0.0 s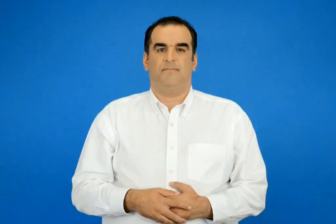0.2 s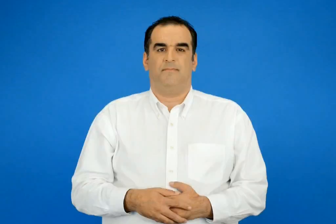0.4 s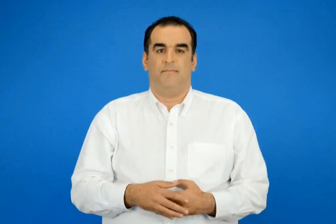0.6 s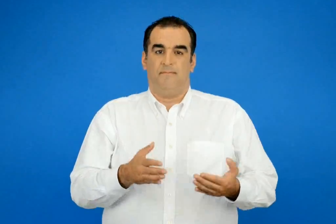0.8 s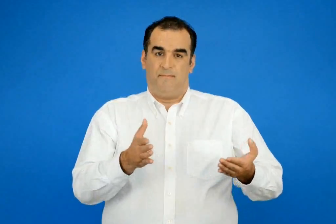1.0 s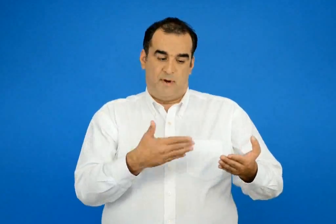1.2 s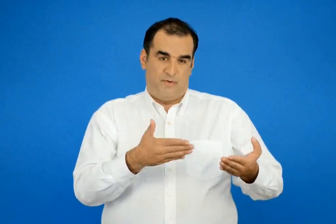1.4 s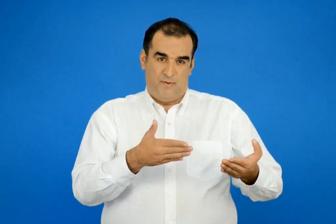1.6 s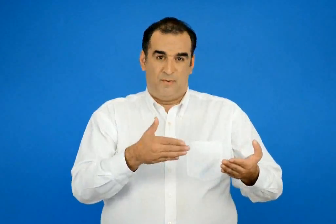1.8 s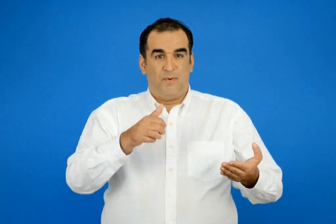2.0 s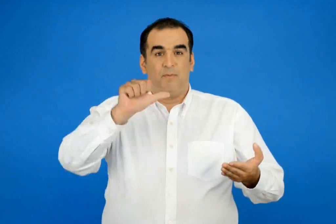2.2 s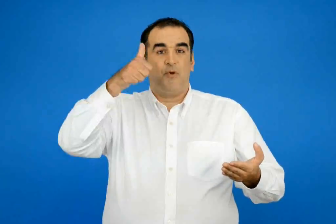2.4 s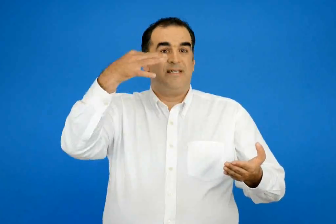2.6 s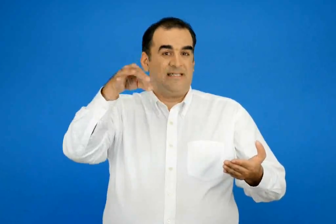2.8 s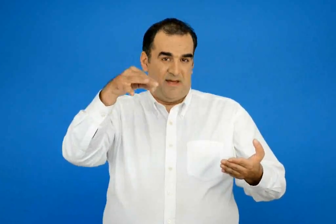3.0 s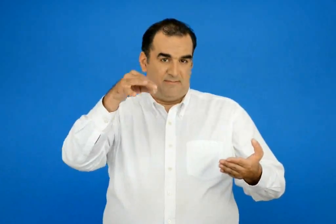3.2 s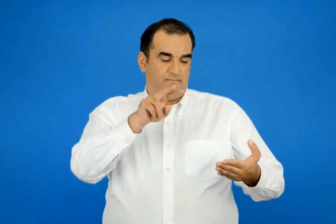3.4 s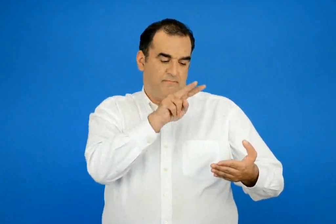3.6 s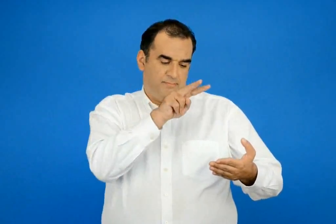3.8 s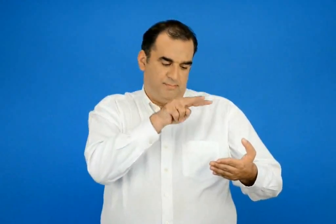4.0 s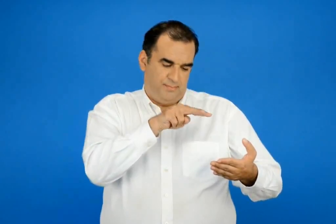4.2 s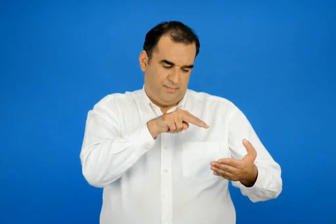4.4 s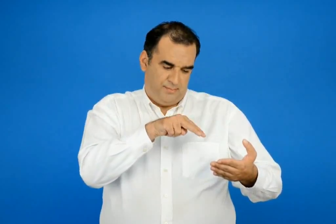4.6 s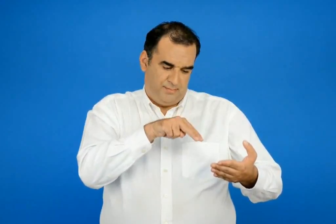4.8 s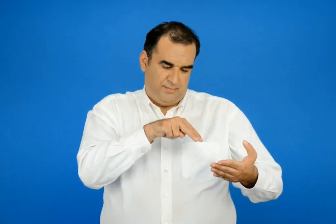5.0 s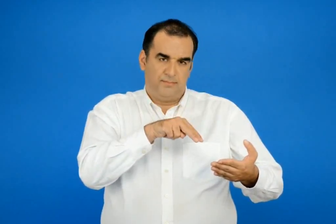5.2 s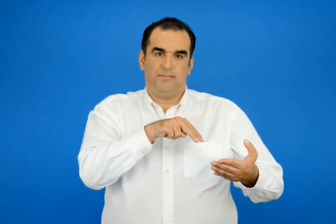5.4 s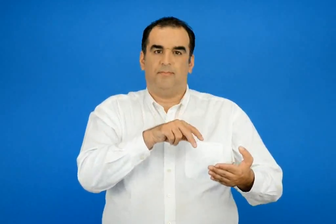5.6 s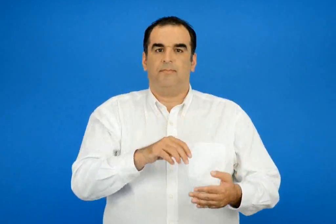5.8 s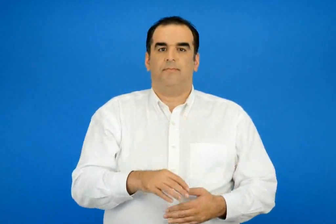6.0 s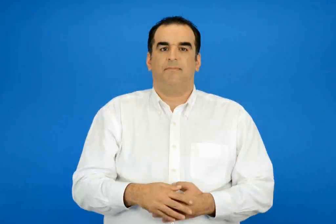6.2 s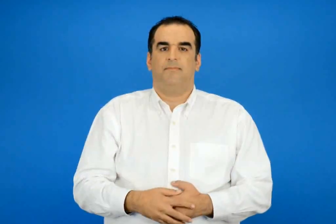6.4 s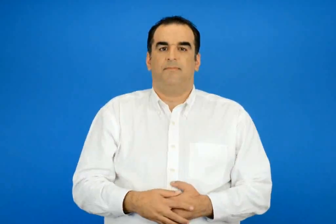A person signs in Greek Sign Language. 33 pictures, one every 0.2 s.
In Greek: στην πρώτη σελίδα του περιοδικού διαβάζουν
